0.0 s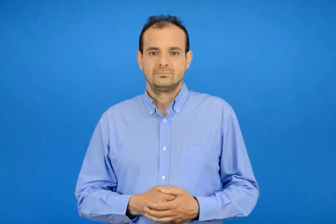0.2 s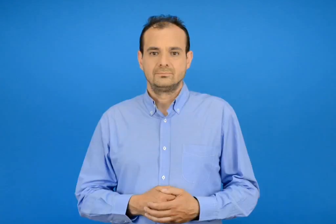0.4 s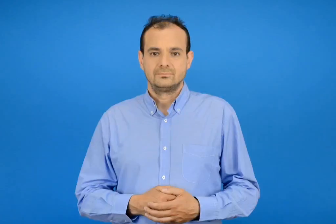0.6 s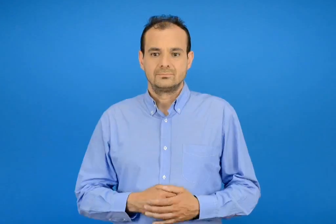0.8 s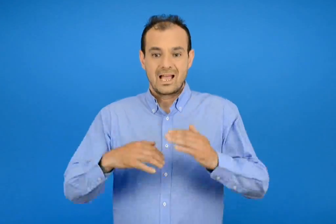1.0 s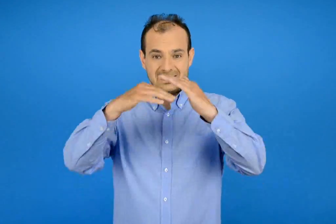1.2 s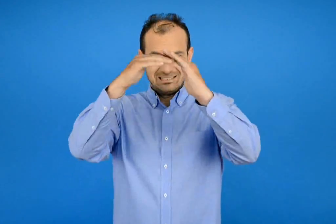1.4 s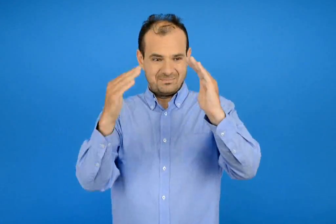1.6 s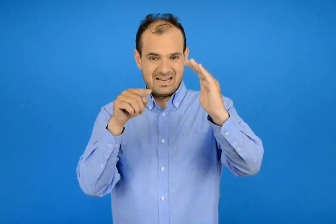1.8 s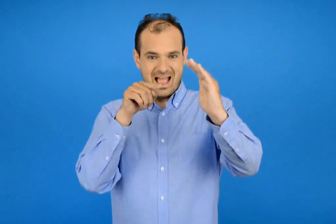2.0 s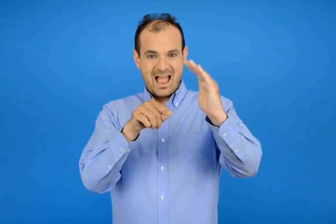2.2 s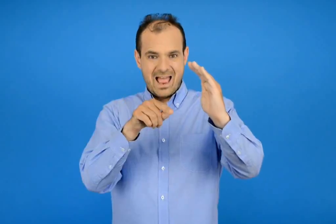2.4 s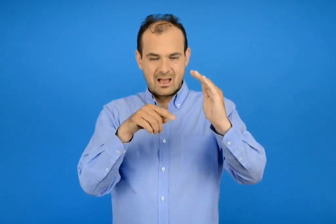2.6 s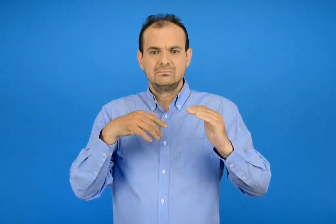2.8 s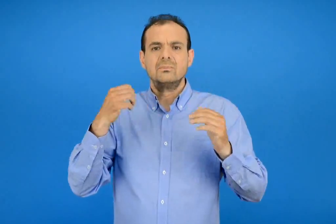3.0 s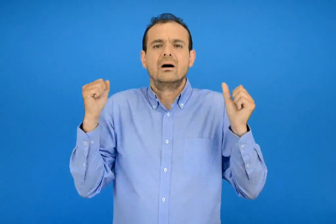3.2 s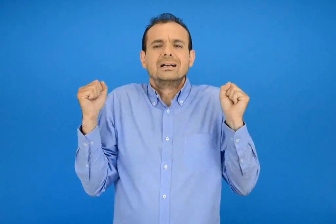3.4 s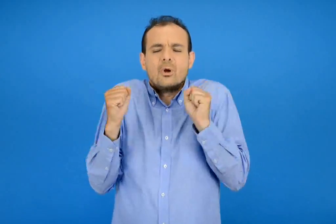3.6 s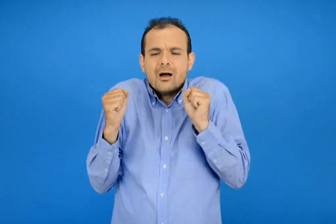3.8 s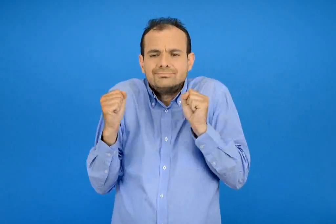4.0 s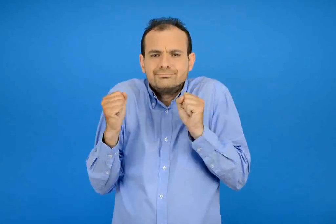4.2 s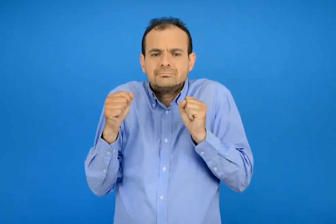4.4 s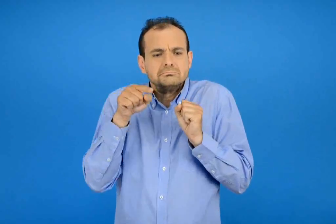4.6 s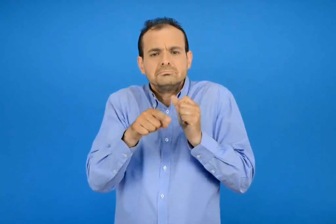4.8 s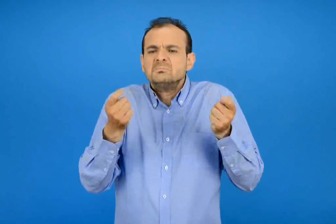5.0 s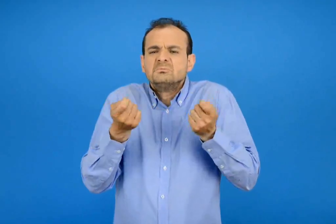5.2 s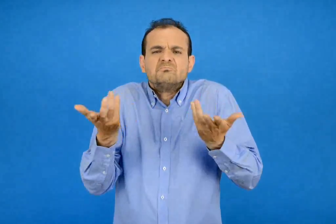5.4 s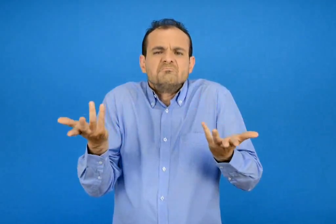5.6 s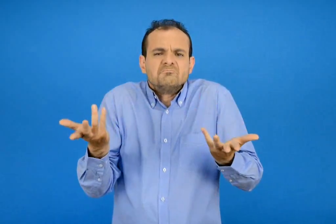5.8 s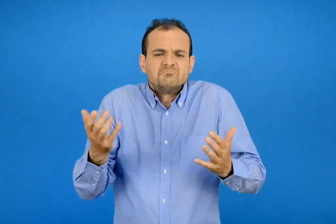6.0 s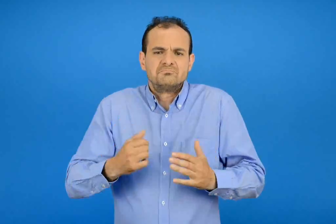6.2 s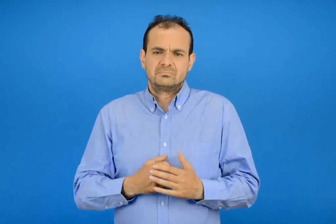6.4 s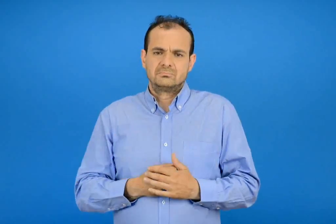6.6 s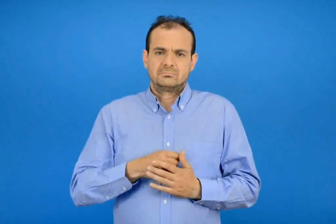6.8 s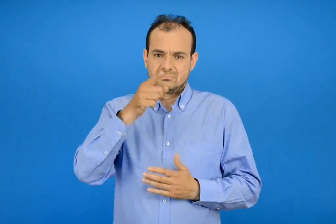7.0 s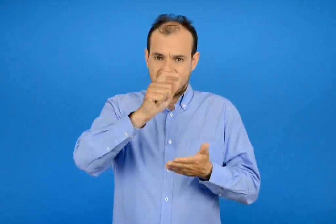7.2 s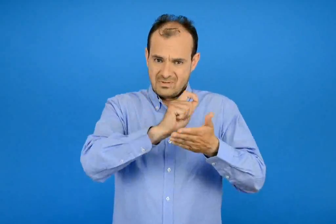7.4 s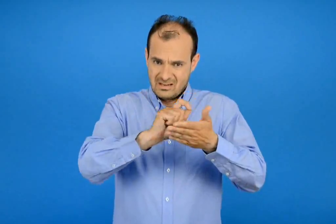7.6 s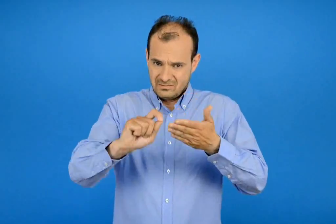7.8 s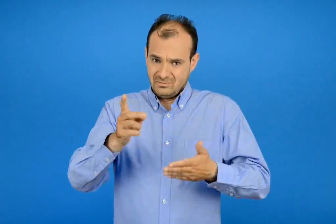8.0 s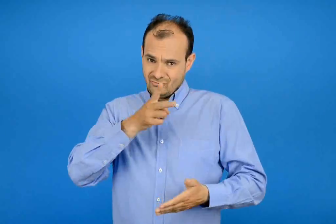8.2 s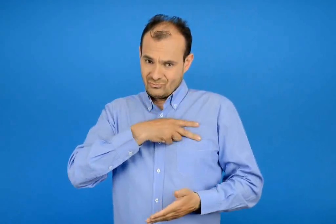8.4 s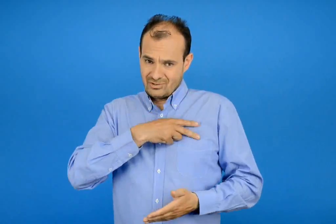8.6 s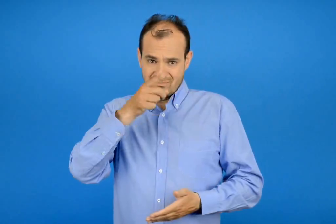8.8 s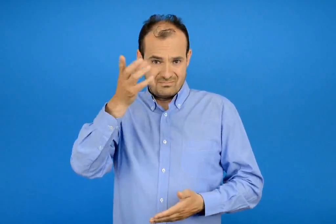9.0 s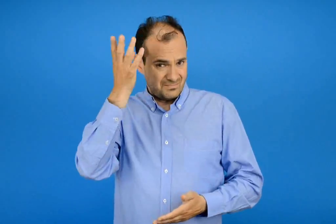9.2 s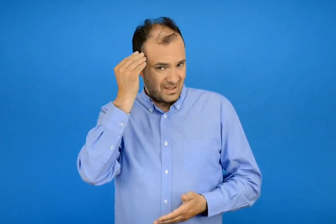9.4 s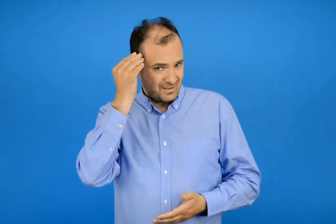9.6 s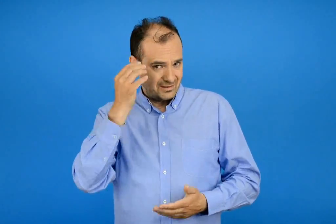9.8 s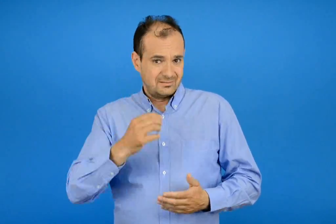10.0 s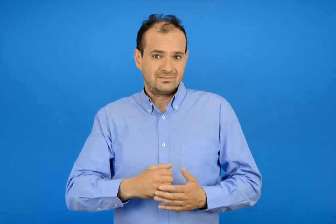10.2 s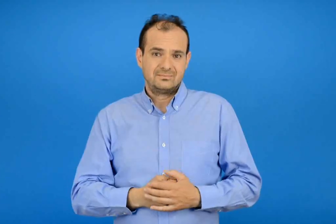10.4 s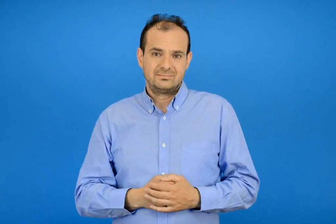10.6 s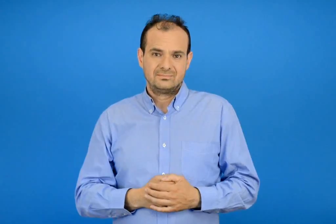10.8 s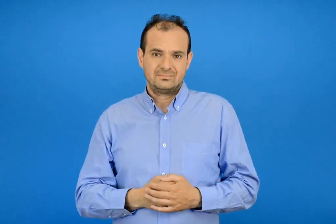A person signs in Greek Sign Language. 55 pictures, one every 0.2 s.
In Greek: μαθέ να γράφεις σωστά τι συμβαίνει το χειμώνα στη σπηλιά
